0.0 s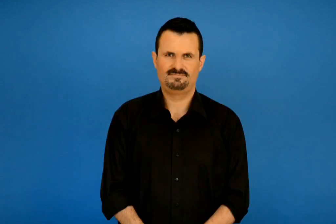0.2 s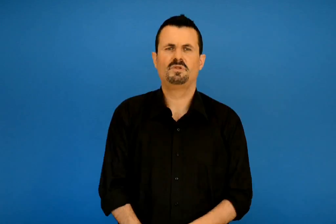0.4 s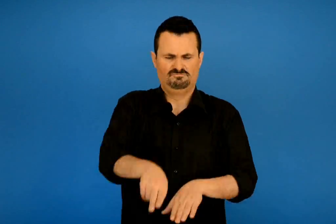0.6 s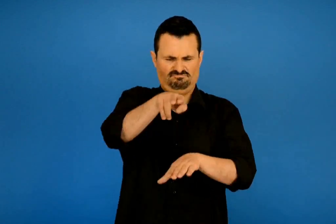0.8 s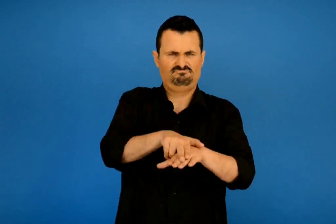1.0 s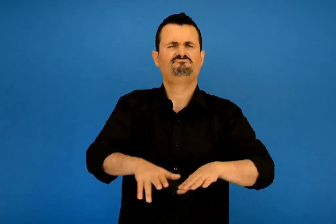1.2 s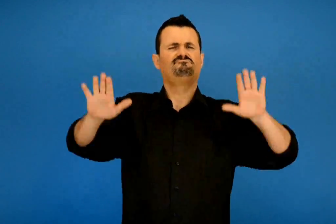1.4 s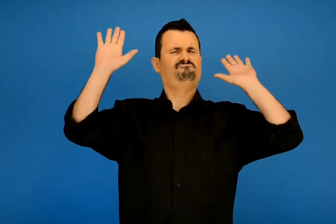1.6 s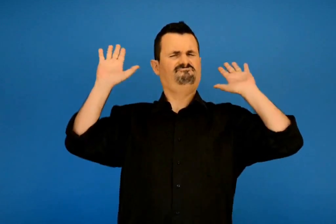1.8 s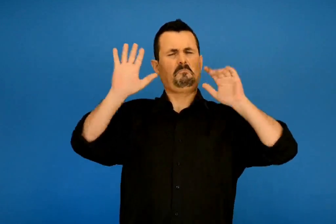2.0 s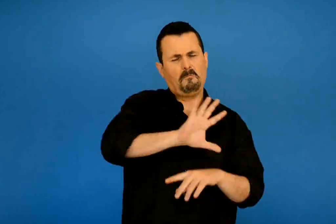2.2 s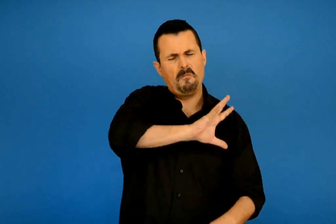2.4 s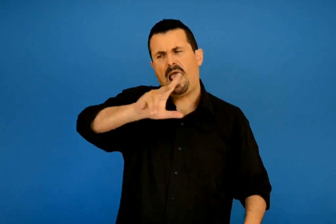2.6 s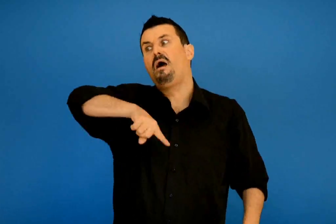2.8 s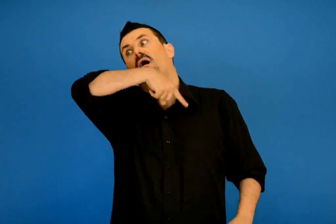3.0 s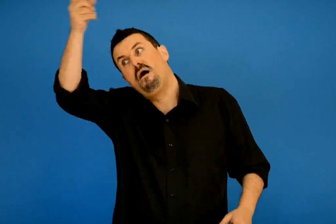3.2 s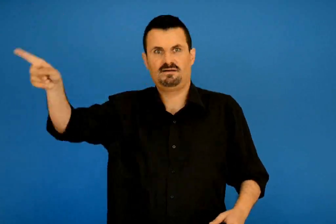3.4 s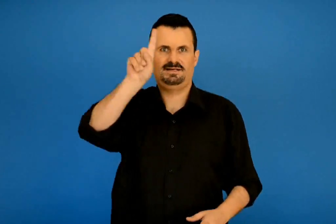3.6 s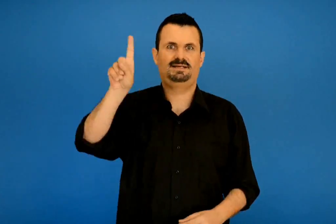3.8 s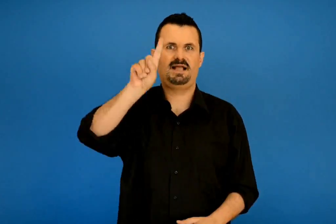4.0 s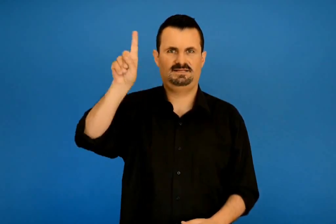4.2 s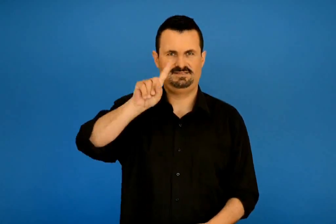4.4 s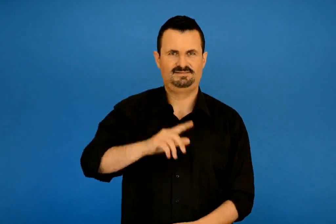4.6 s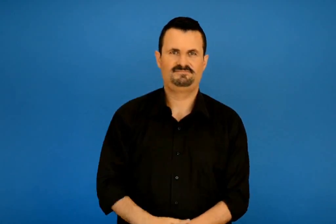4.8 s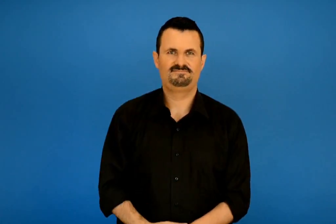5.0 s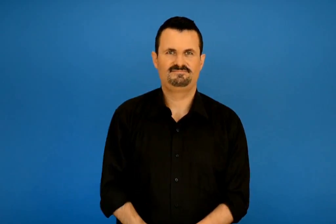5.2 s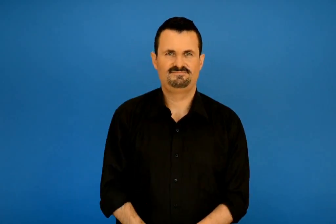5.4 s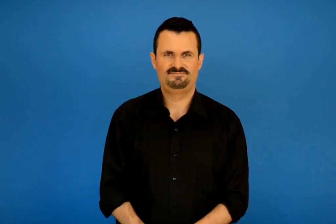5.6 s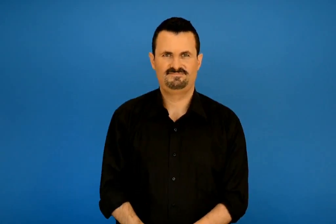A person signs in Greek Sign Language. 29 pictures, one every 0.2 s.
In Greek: μείνεις ξαπλωμένο εκεί ως την άλλη κυριακή
